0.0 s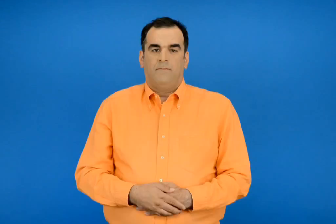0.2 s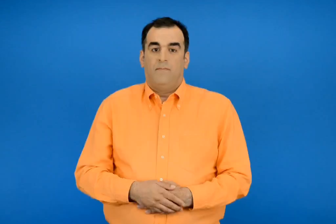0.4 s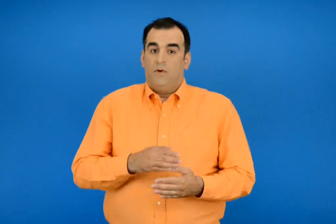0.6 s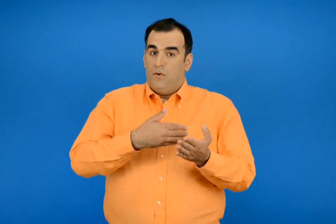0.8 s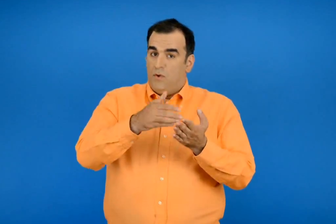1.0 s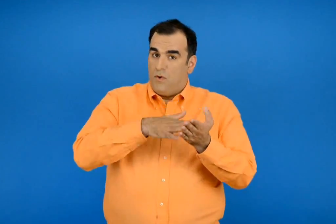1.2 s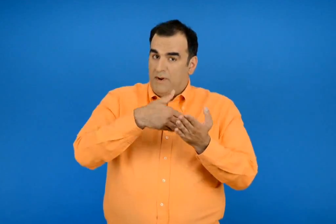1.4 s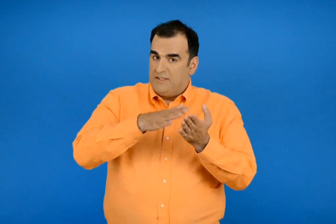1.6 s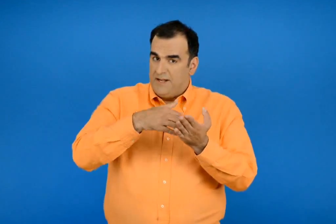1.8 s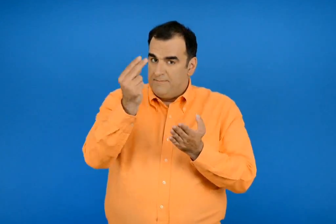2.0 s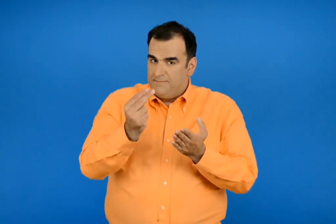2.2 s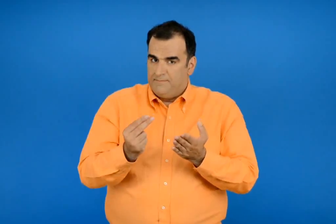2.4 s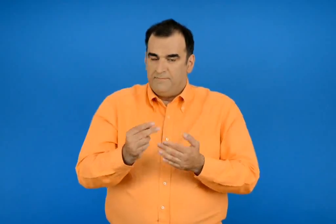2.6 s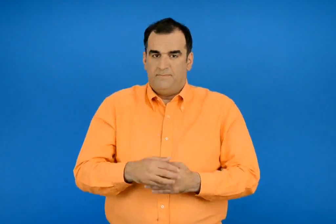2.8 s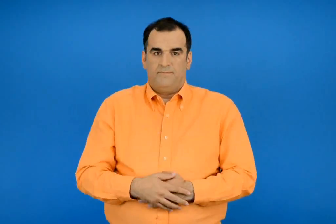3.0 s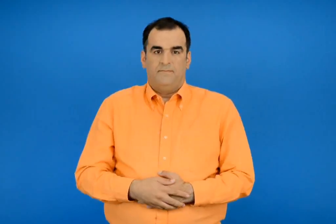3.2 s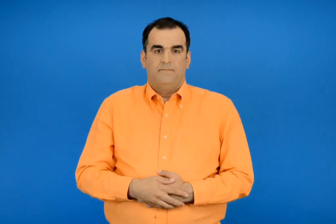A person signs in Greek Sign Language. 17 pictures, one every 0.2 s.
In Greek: η χρωματισμένη
